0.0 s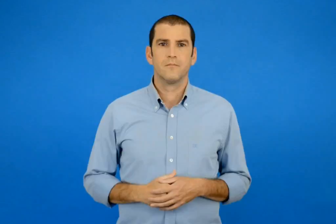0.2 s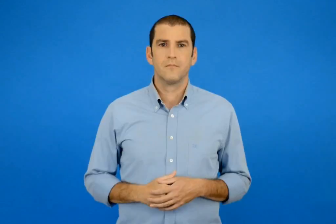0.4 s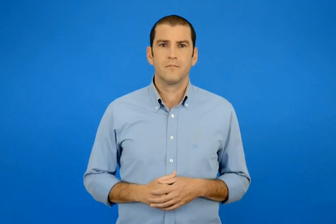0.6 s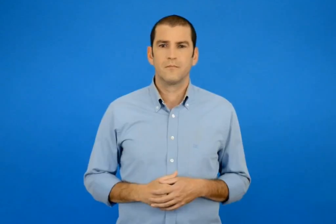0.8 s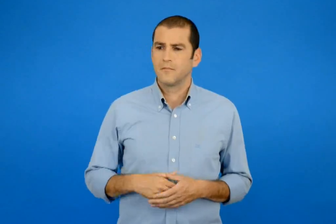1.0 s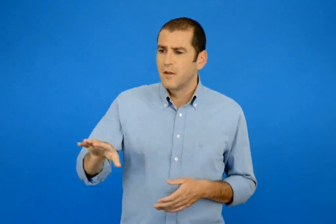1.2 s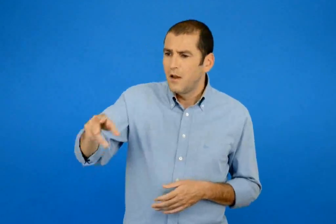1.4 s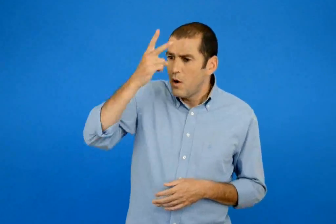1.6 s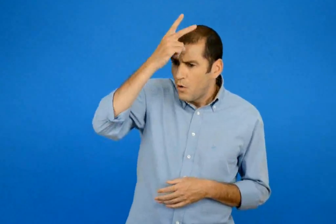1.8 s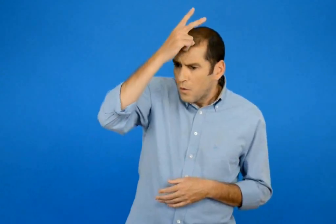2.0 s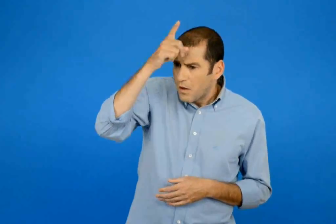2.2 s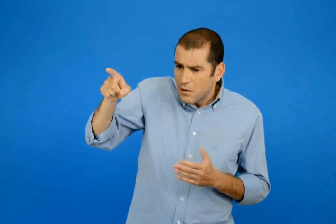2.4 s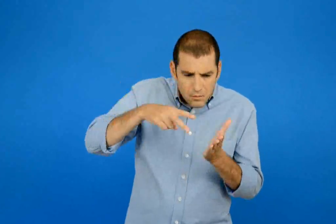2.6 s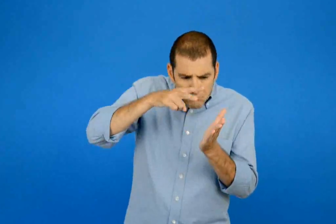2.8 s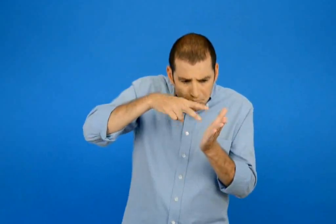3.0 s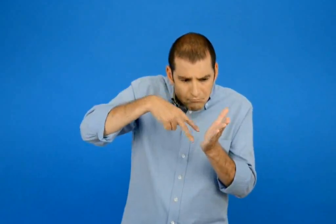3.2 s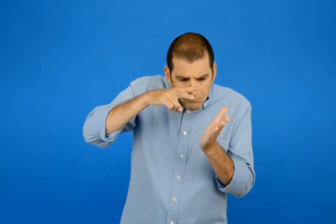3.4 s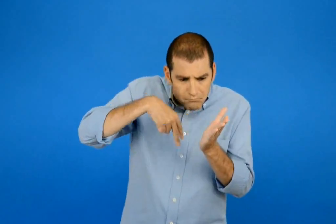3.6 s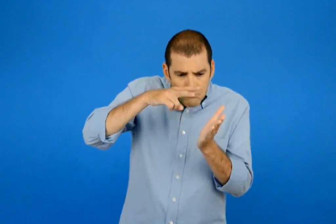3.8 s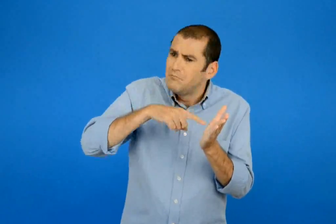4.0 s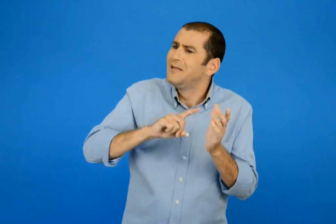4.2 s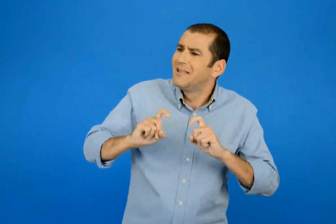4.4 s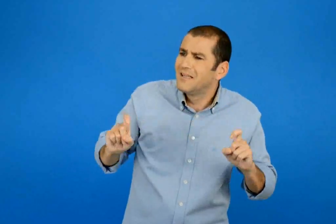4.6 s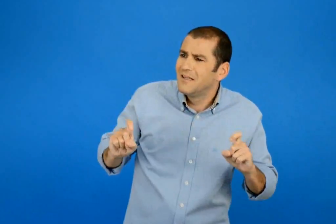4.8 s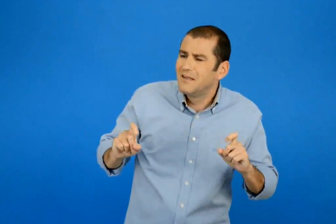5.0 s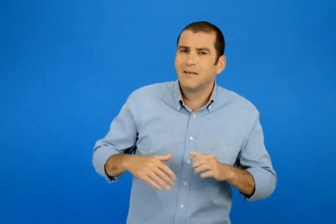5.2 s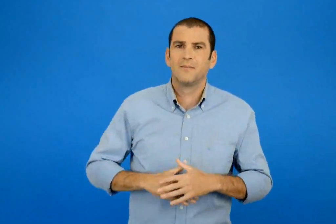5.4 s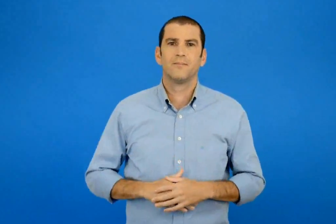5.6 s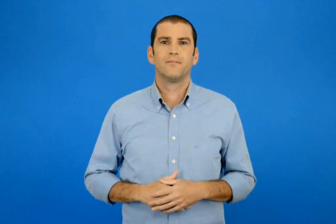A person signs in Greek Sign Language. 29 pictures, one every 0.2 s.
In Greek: τι διαβάζεις λουκά με τόση προσοχή ;
